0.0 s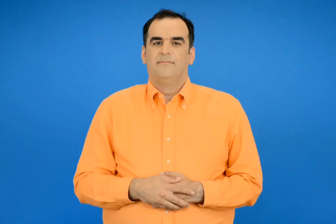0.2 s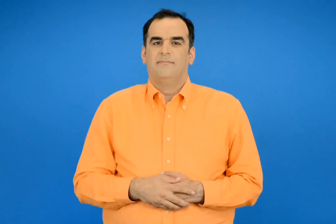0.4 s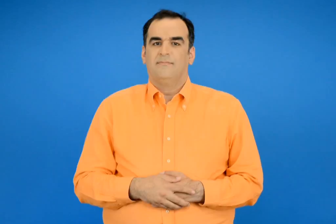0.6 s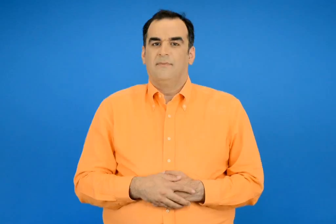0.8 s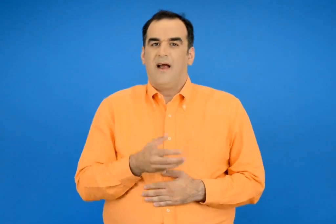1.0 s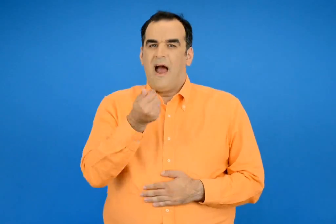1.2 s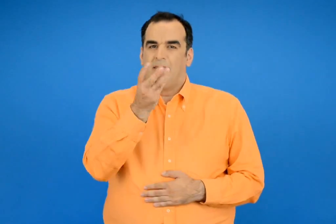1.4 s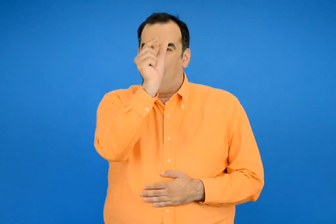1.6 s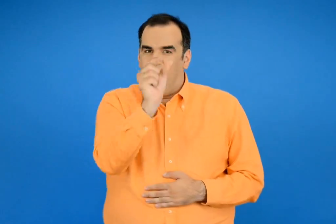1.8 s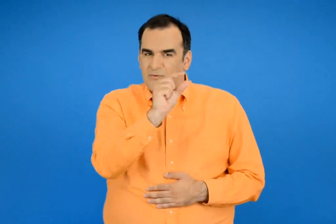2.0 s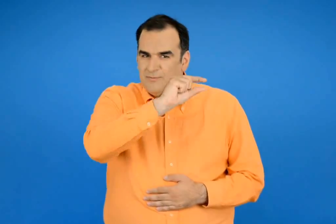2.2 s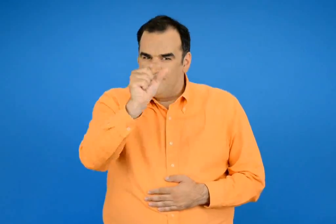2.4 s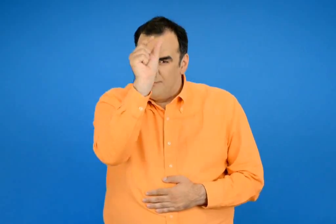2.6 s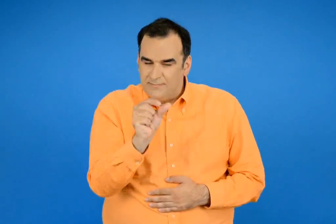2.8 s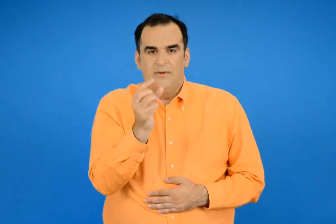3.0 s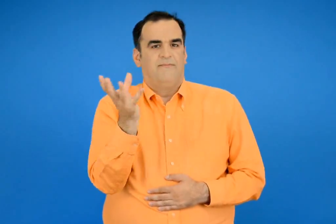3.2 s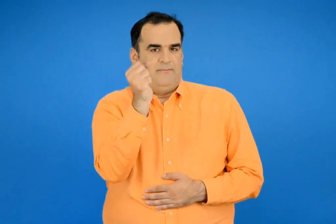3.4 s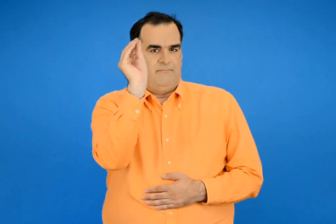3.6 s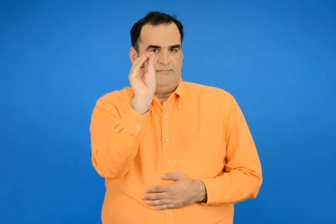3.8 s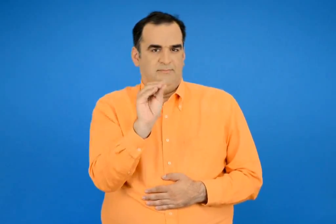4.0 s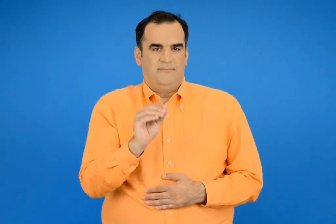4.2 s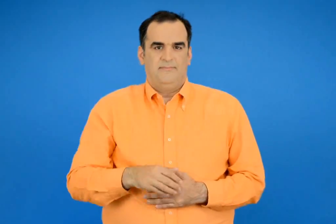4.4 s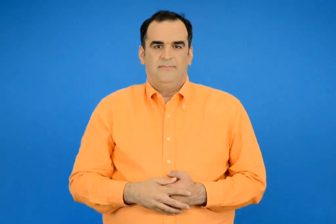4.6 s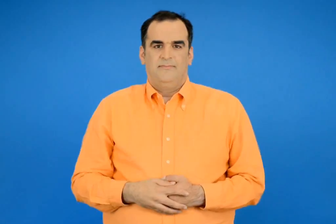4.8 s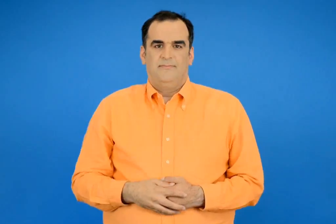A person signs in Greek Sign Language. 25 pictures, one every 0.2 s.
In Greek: βρίσκουμε το αριθμόλεξο
